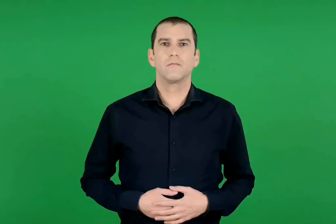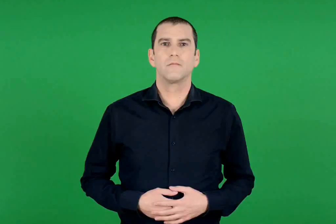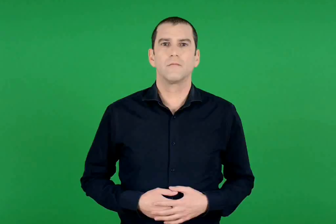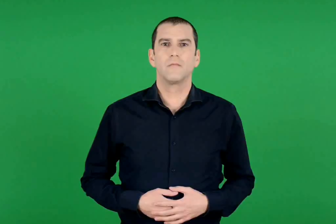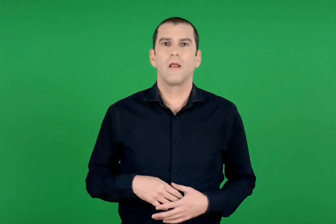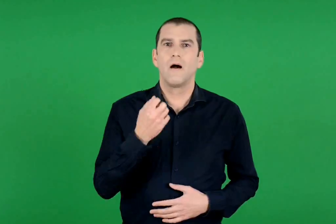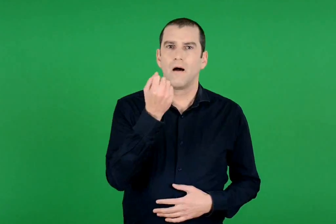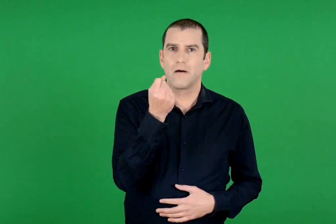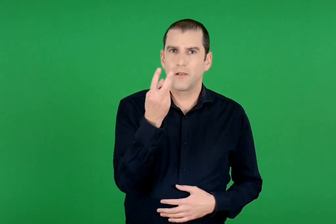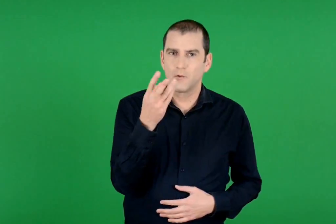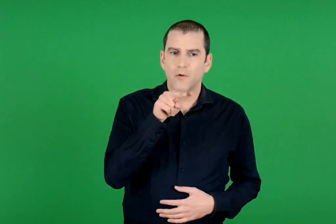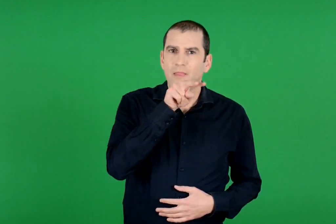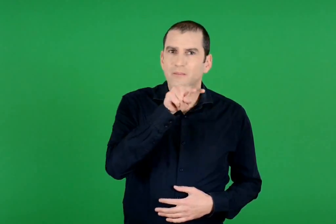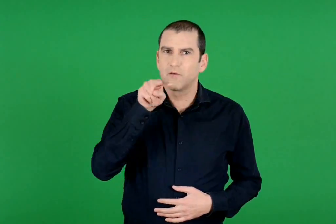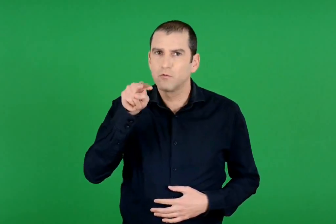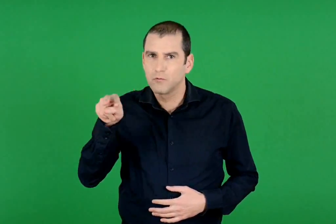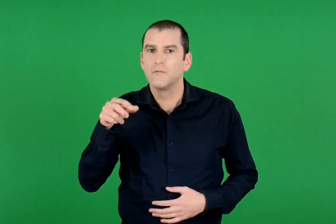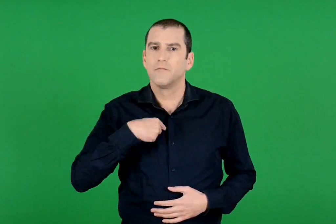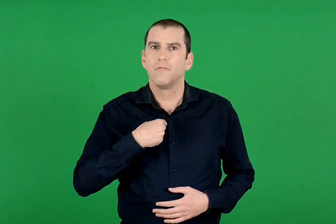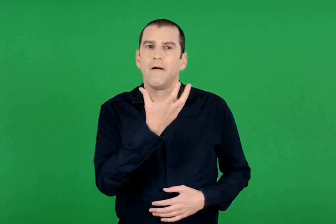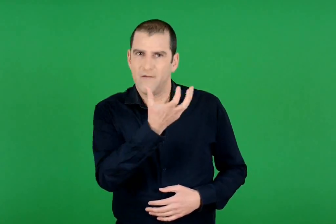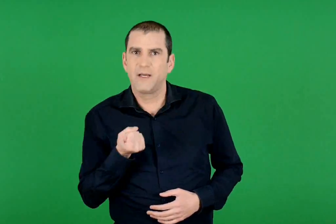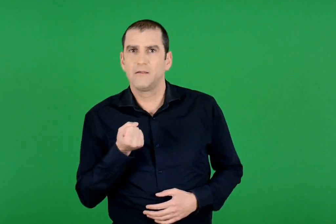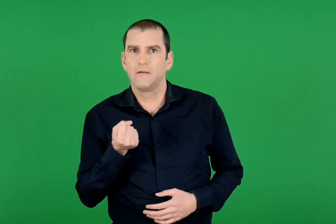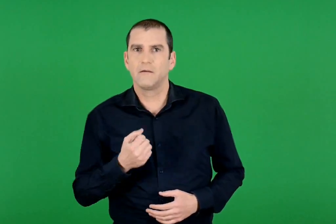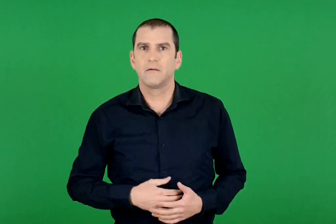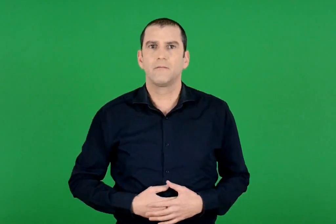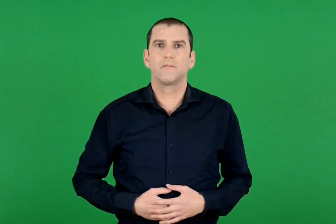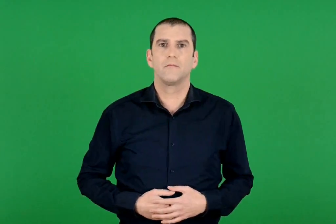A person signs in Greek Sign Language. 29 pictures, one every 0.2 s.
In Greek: κάνω αφαιρέσεις με διψήφιους αριθμούς
